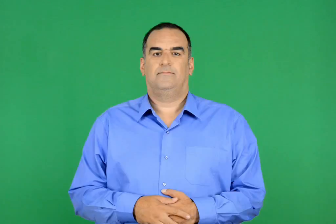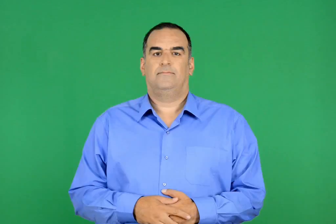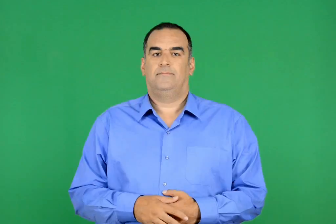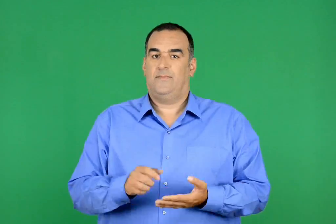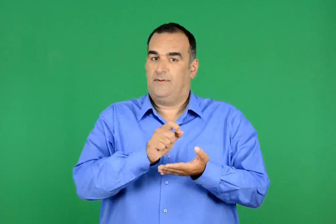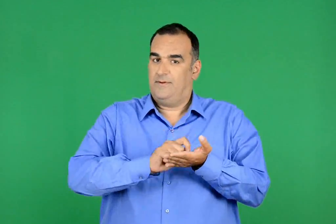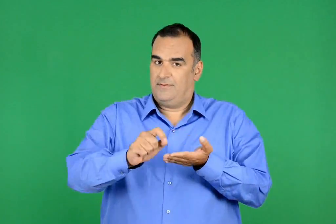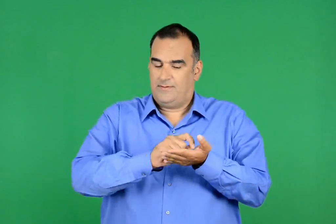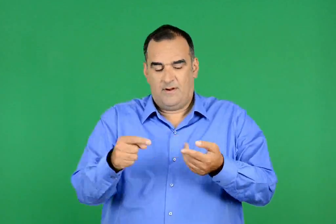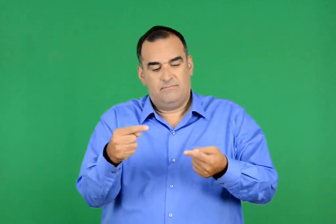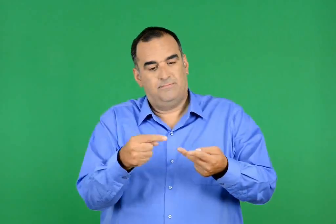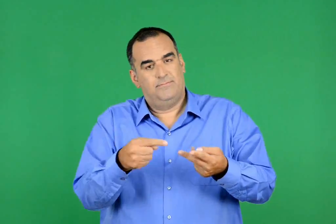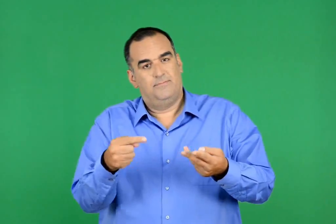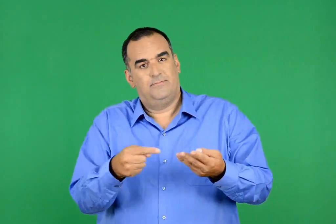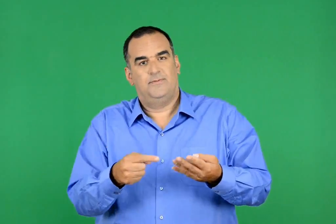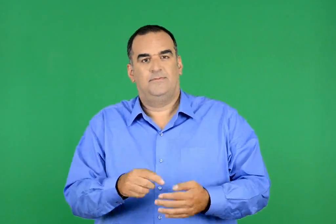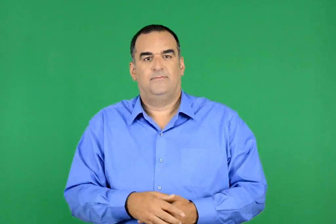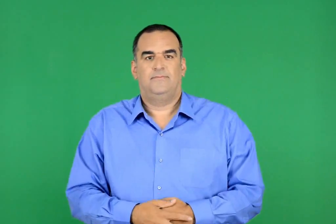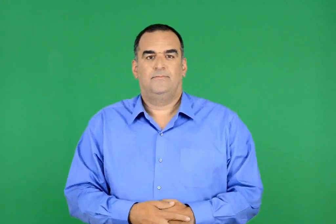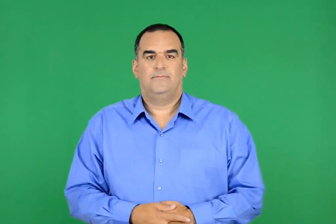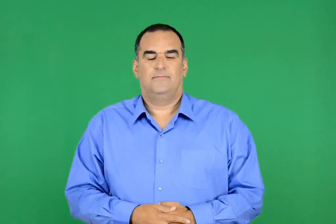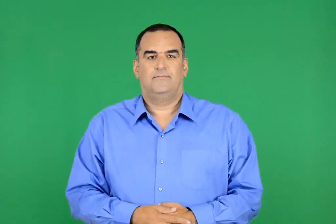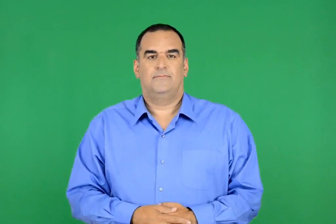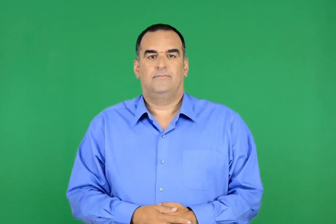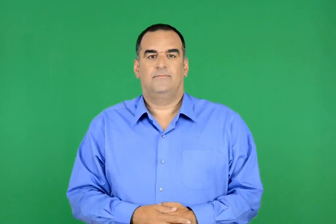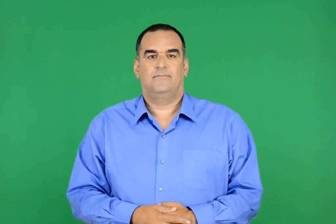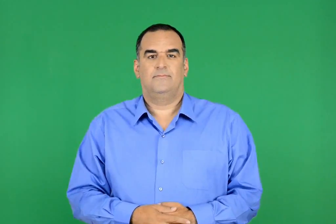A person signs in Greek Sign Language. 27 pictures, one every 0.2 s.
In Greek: μερικά έργα του
